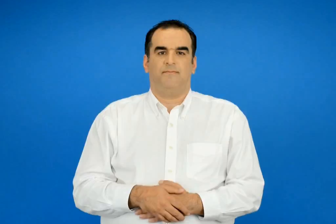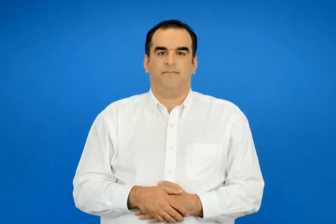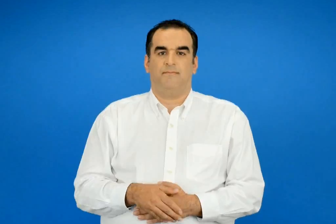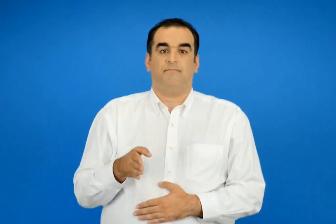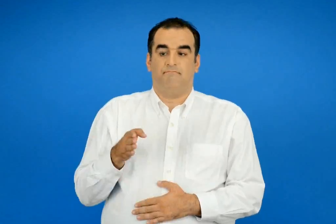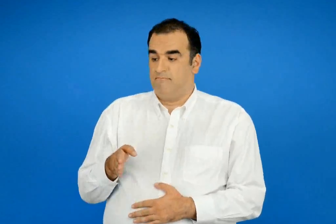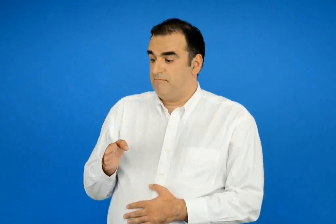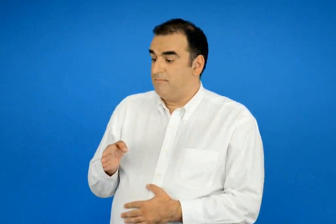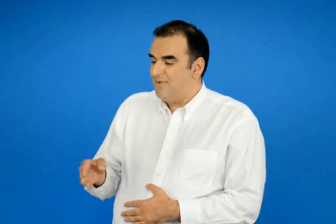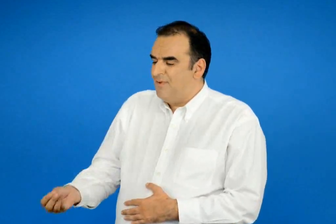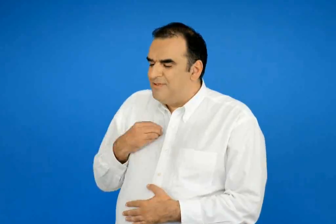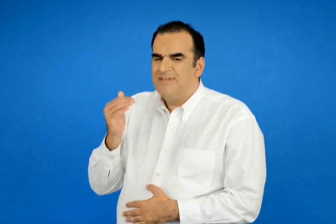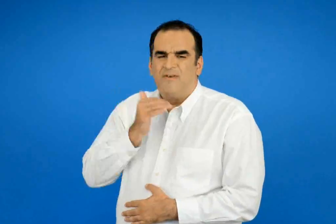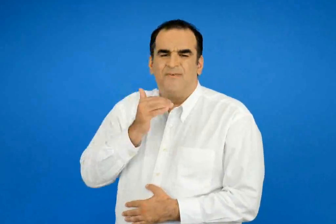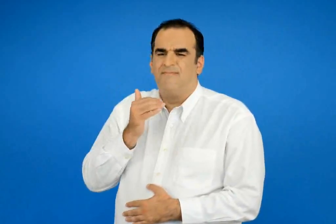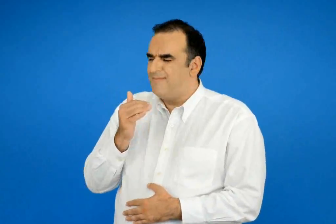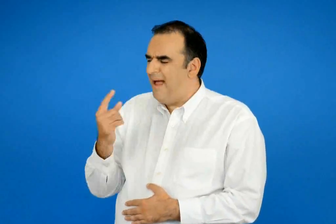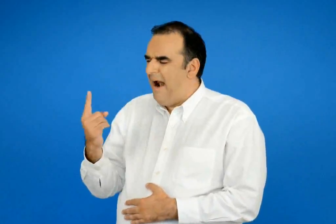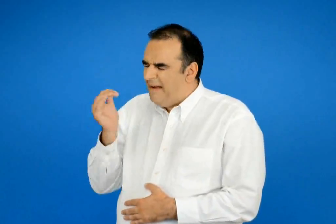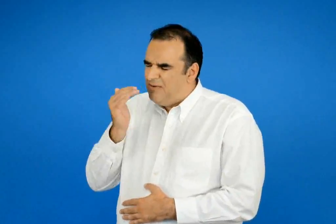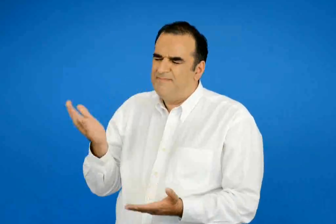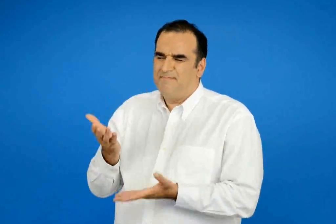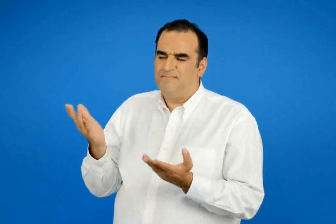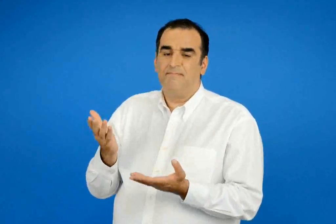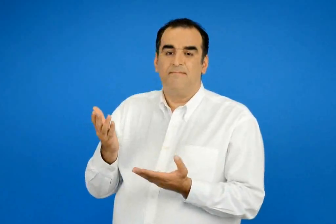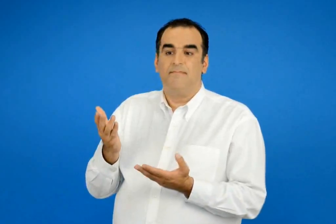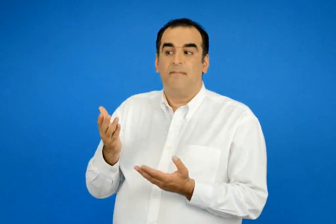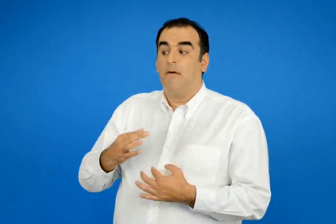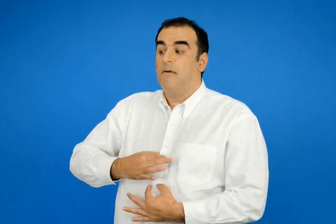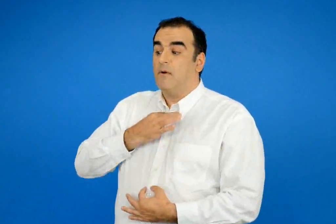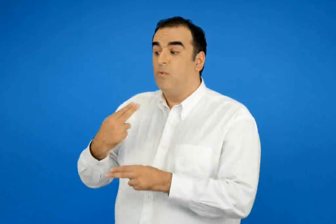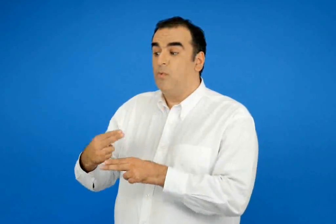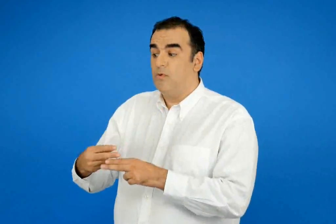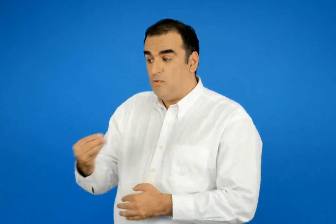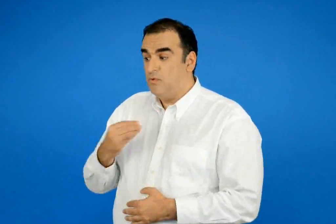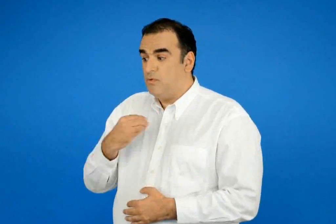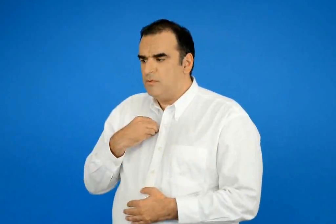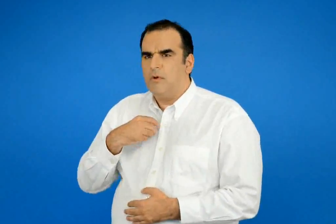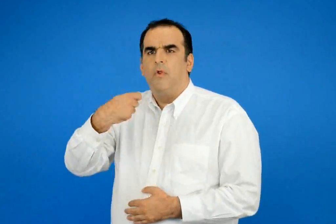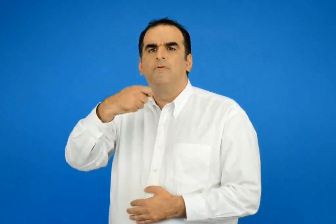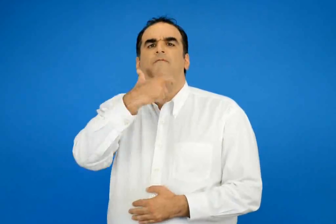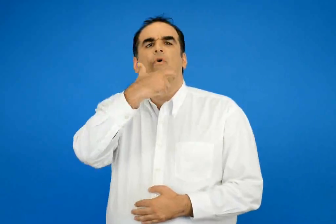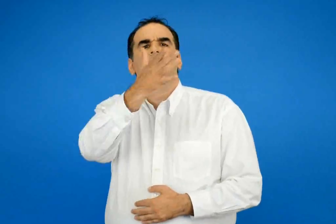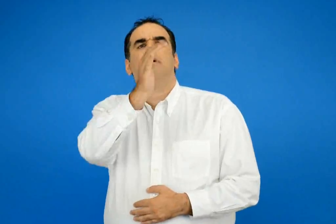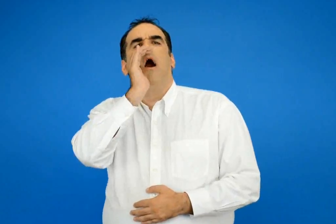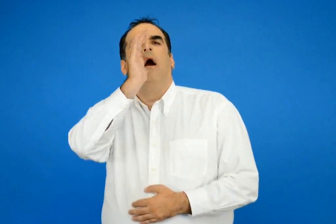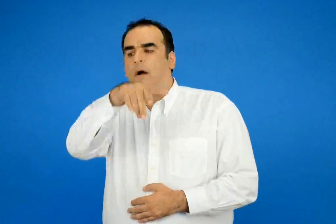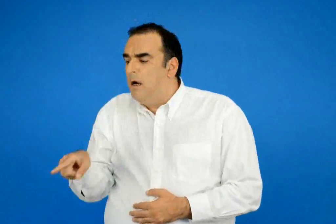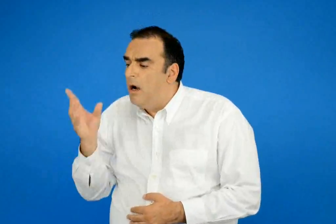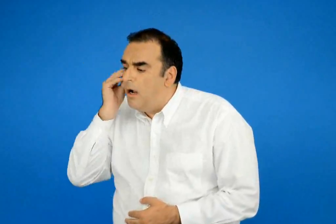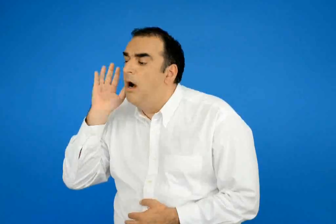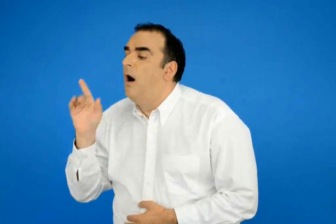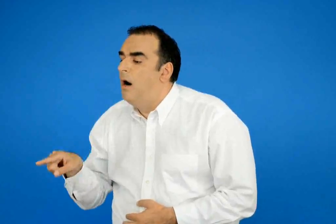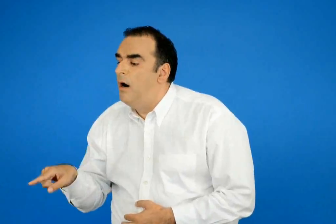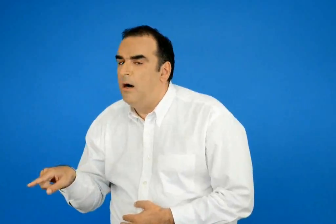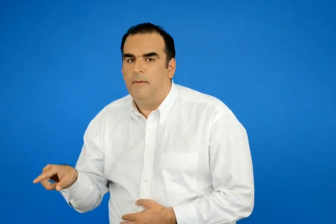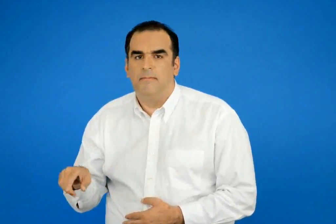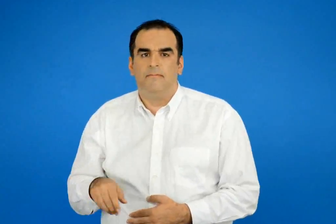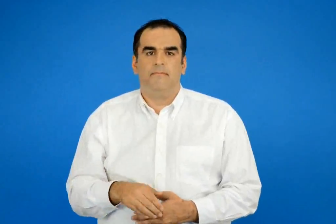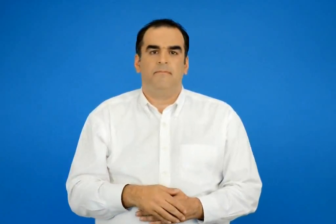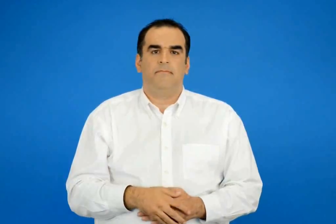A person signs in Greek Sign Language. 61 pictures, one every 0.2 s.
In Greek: καραγκιόζης δώσε μου ένα γρηγορά φέρε μου και την επίσημη γραβάτα φωνάζουν το δικηγόρο δεν ακούς ;
